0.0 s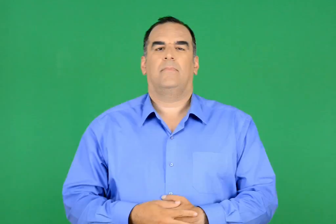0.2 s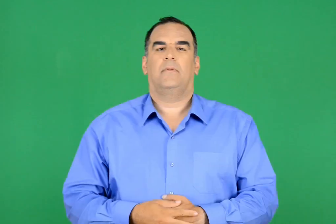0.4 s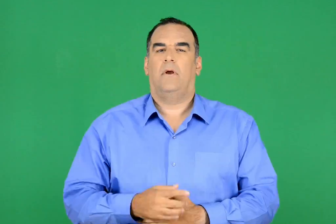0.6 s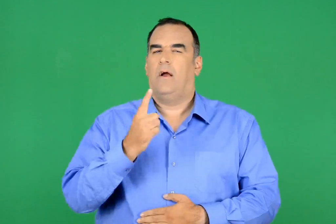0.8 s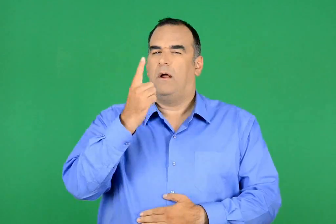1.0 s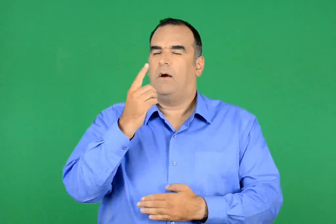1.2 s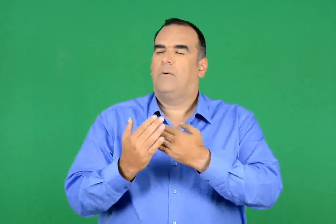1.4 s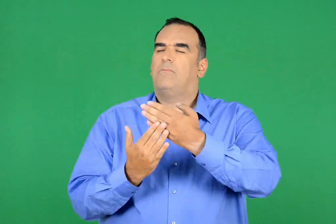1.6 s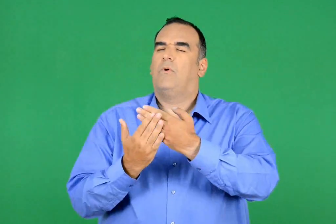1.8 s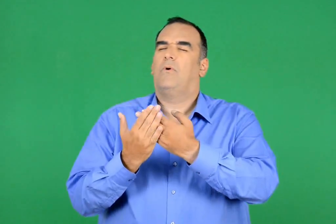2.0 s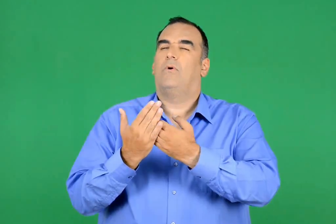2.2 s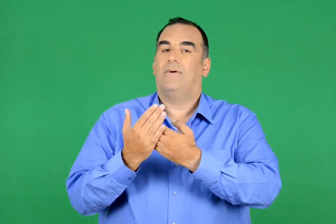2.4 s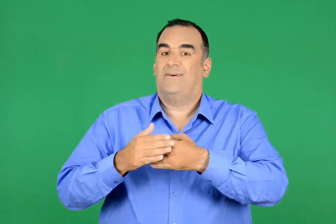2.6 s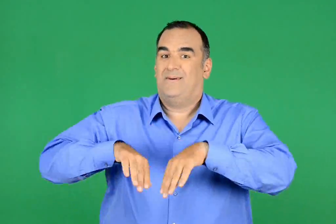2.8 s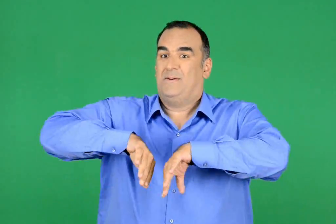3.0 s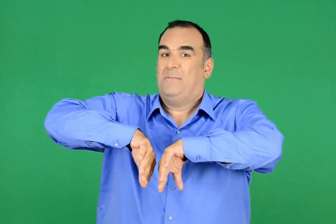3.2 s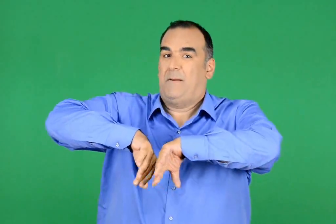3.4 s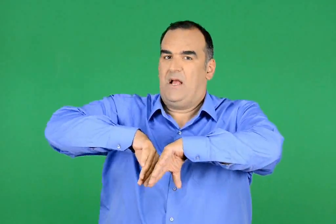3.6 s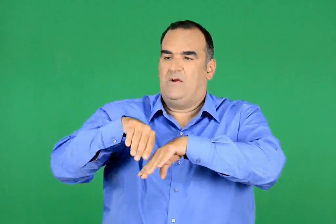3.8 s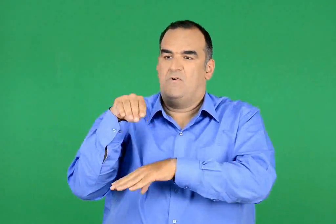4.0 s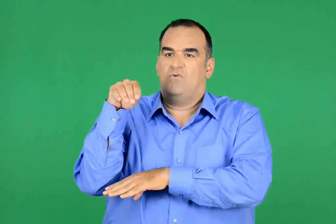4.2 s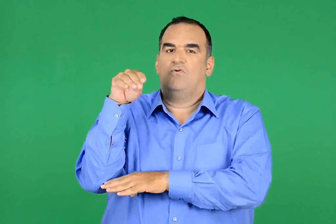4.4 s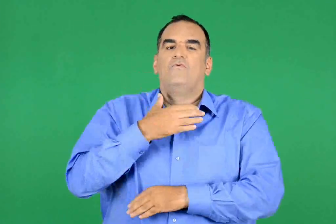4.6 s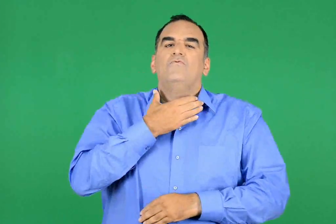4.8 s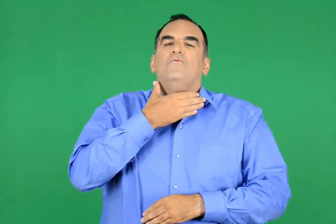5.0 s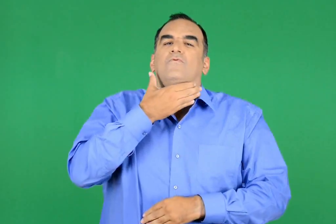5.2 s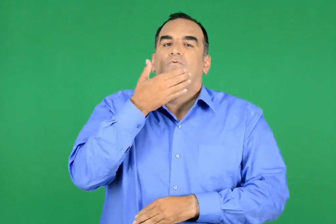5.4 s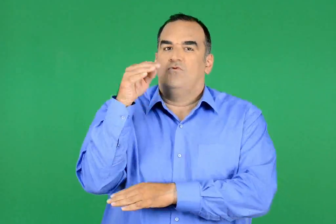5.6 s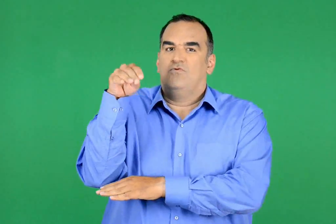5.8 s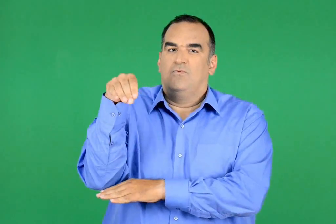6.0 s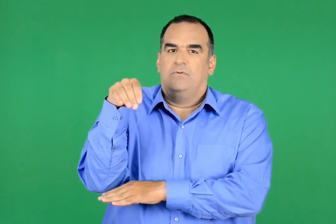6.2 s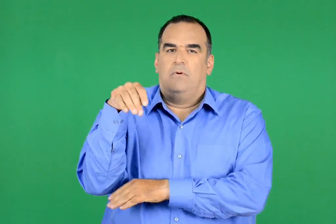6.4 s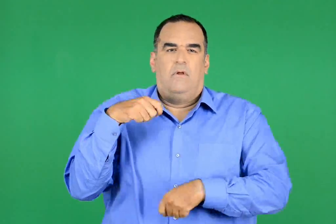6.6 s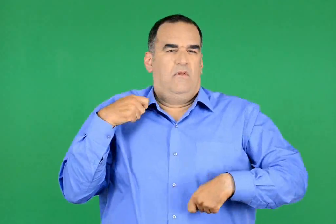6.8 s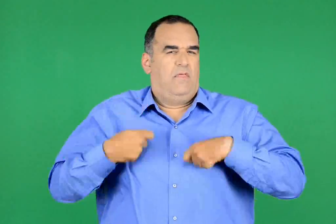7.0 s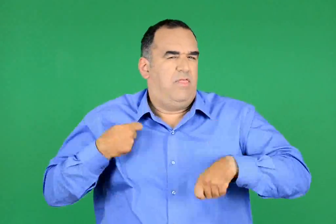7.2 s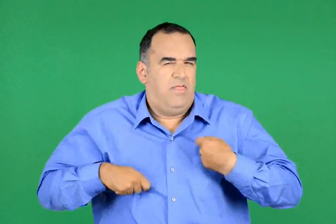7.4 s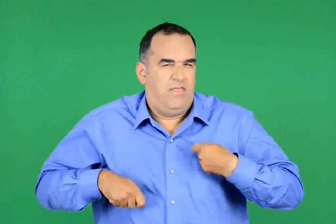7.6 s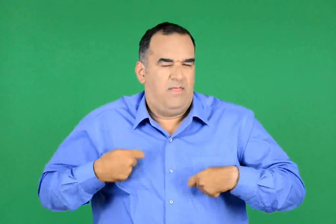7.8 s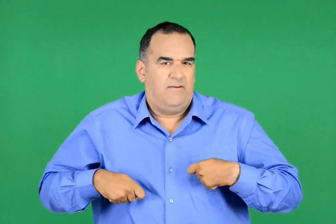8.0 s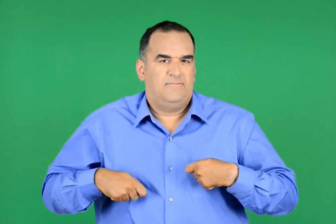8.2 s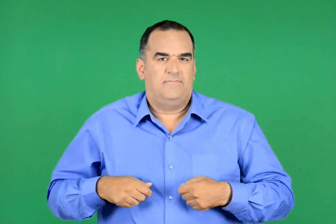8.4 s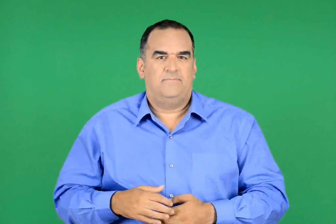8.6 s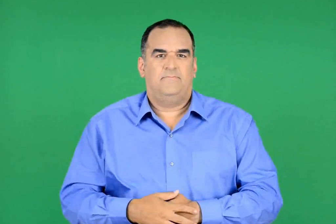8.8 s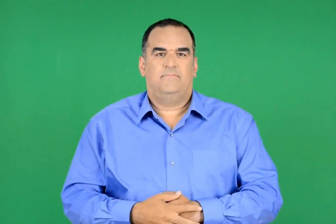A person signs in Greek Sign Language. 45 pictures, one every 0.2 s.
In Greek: ένα πρωί η χήνα μακρολαίμη παραπονέθηκε
